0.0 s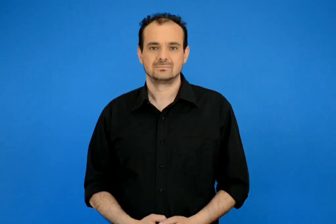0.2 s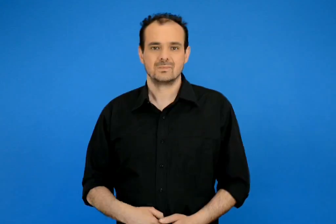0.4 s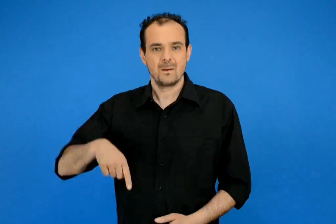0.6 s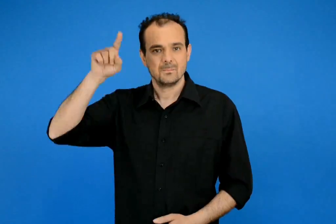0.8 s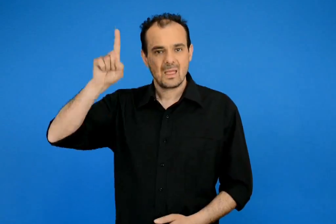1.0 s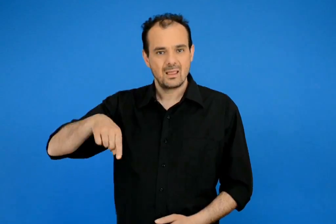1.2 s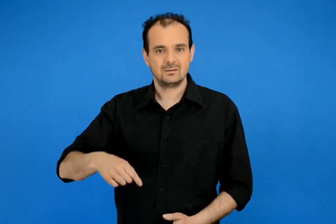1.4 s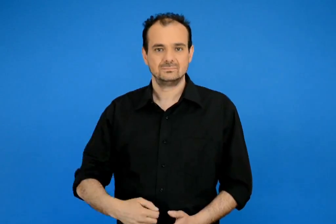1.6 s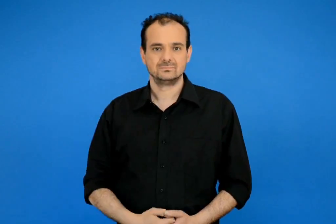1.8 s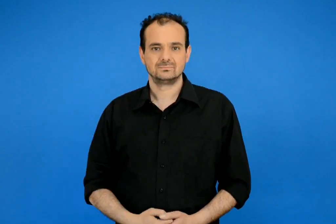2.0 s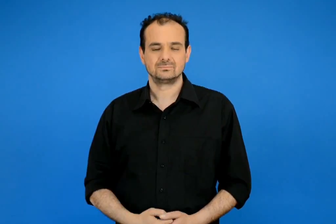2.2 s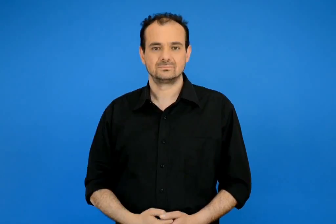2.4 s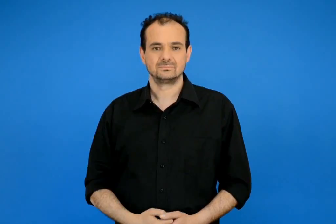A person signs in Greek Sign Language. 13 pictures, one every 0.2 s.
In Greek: μέρα
